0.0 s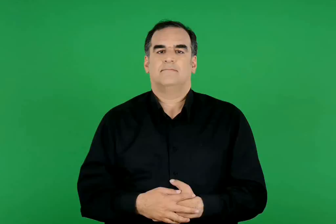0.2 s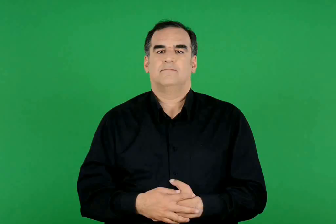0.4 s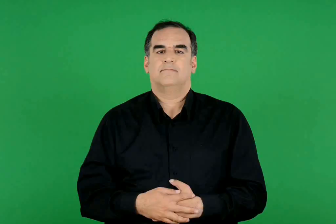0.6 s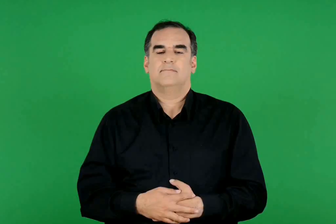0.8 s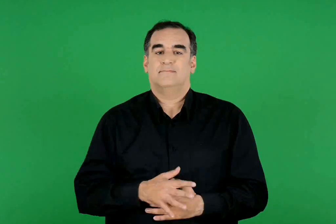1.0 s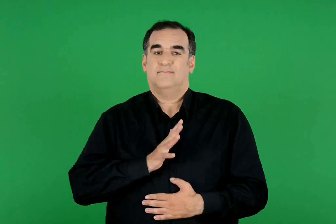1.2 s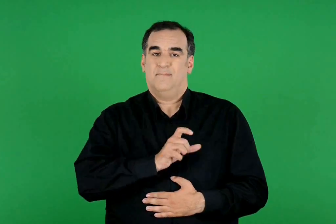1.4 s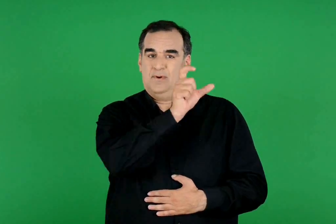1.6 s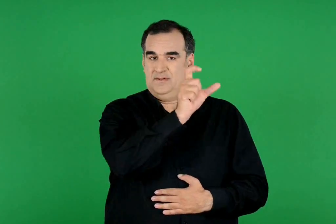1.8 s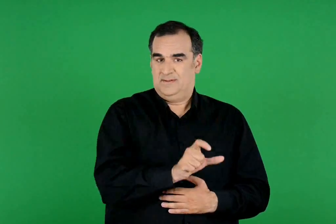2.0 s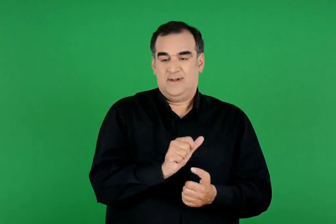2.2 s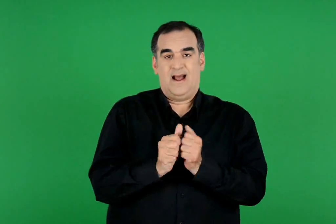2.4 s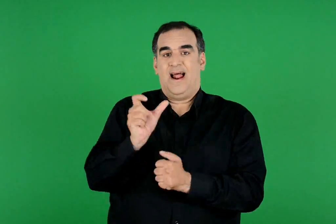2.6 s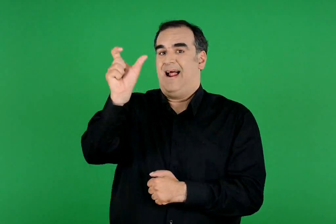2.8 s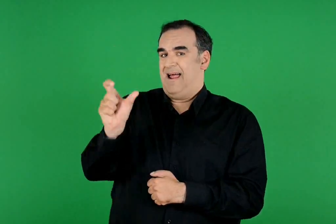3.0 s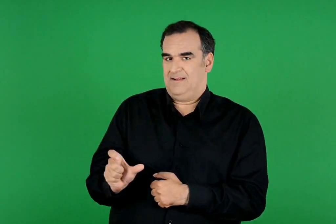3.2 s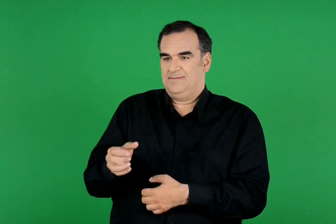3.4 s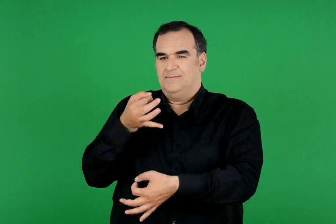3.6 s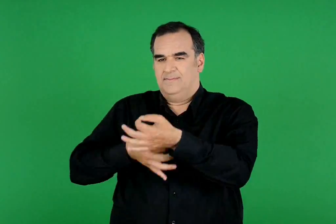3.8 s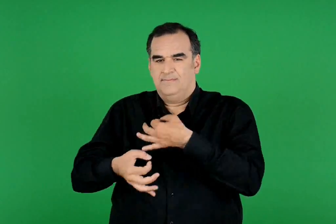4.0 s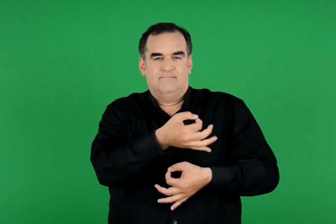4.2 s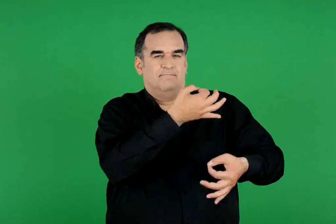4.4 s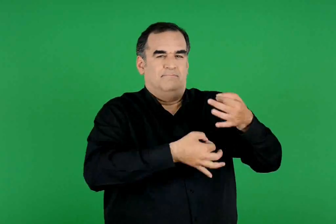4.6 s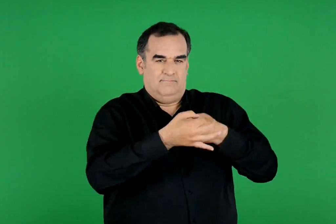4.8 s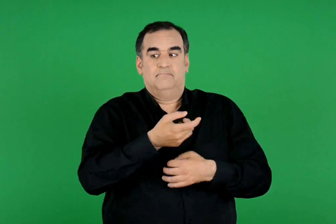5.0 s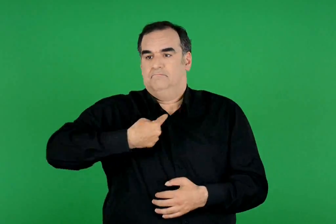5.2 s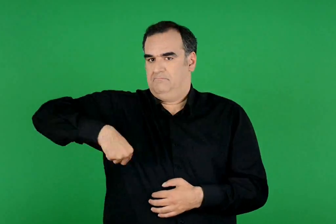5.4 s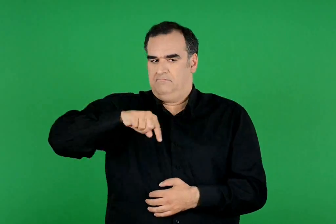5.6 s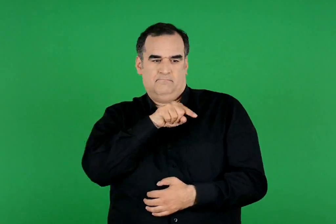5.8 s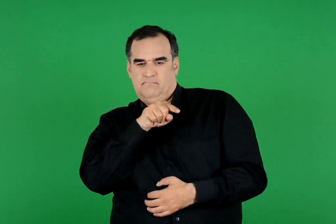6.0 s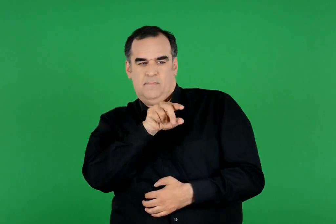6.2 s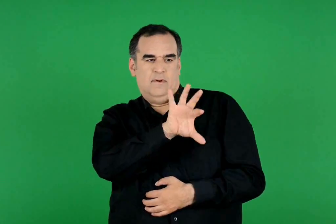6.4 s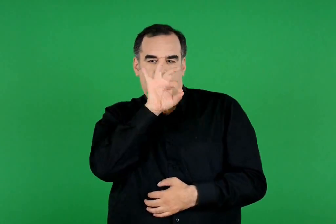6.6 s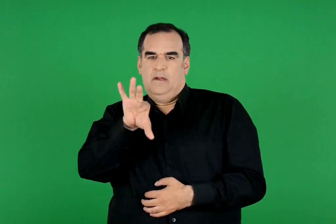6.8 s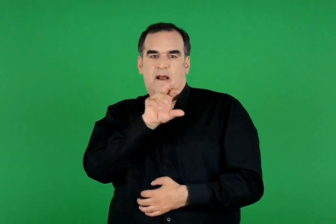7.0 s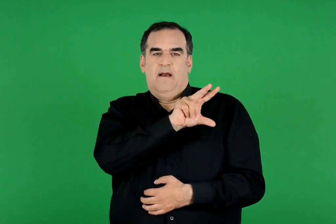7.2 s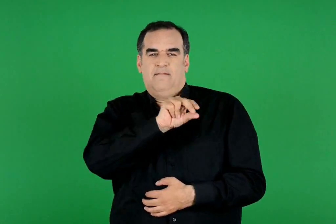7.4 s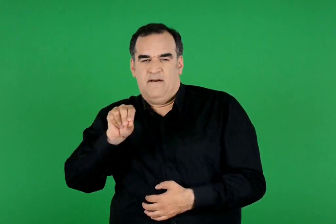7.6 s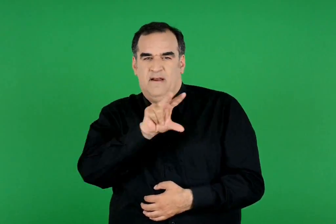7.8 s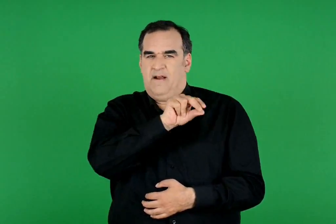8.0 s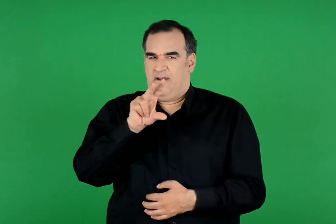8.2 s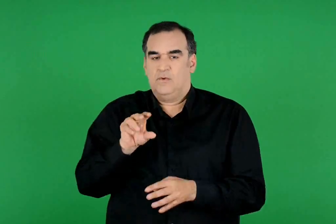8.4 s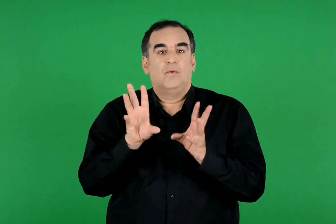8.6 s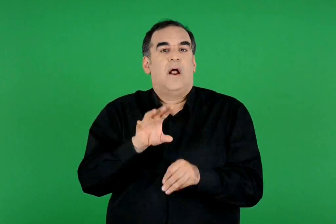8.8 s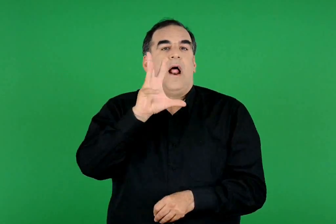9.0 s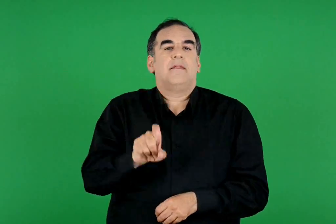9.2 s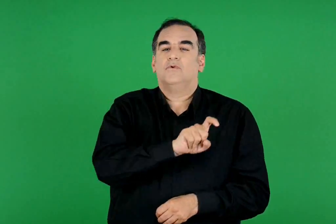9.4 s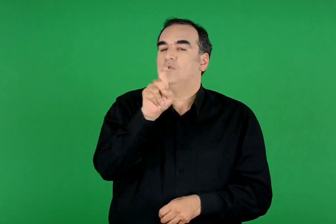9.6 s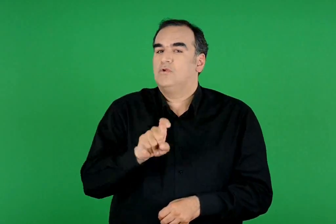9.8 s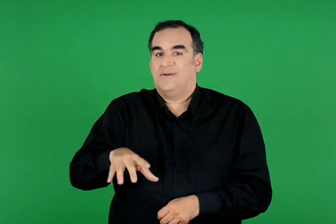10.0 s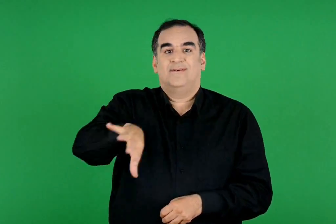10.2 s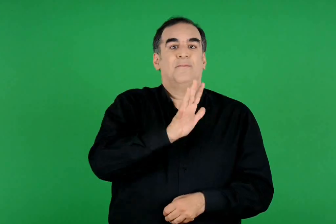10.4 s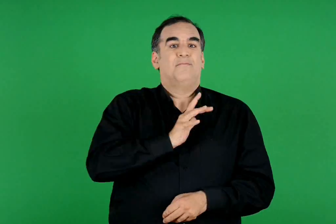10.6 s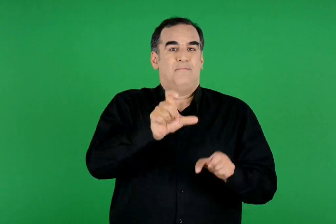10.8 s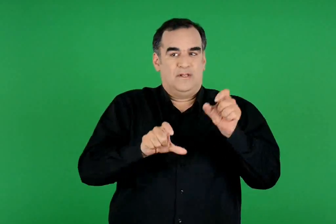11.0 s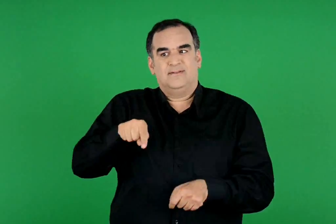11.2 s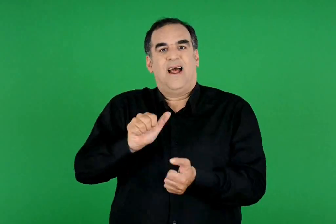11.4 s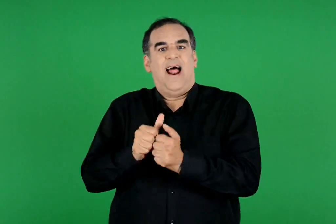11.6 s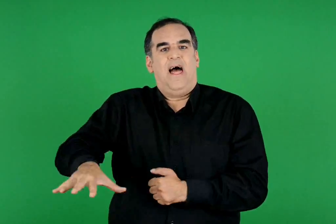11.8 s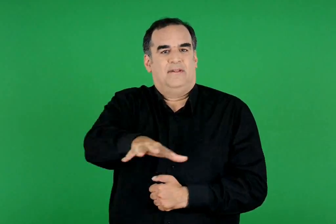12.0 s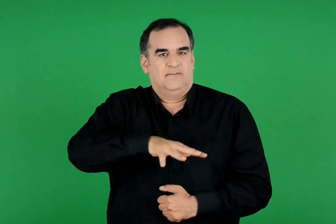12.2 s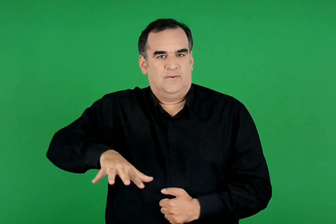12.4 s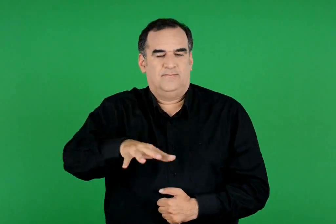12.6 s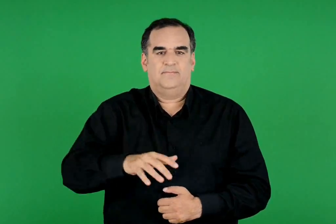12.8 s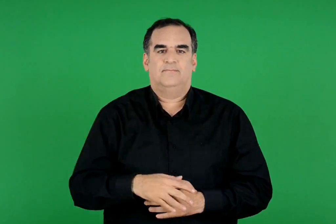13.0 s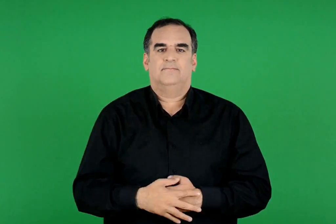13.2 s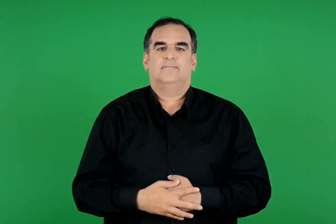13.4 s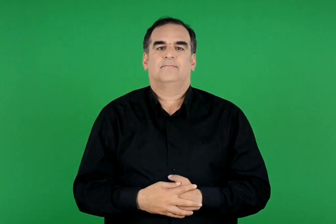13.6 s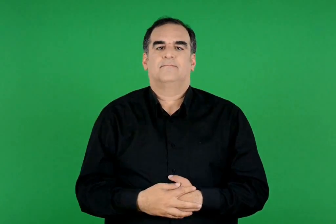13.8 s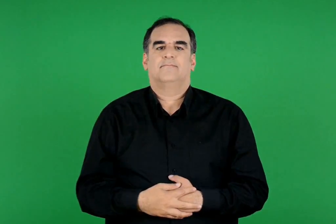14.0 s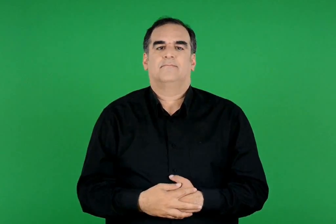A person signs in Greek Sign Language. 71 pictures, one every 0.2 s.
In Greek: συζητάμε αυτά που λένε ο πολίτης και ο αθλητής. μπορούμε να βρούμε ομοιότητες ανάμεσα στην καθημερινή ζωή των πολιτών και στον αθλητισμό ;
